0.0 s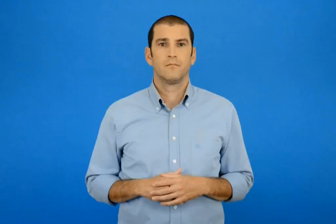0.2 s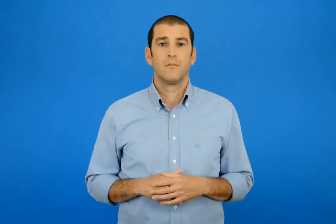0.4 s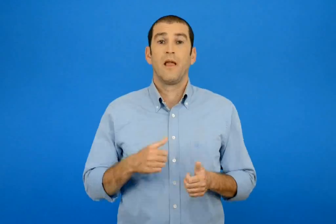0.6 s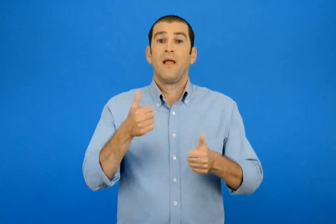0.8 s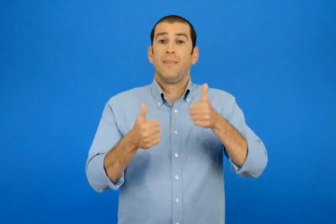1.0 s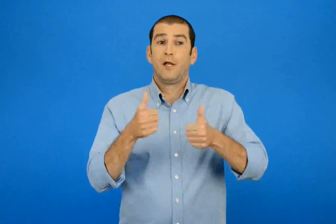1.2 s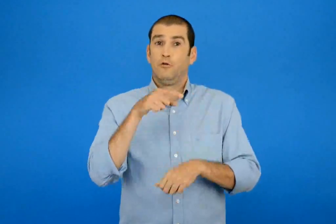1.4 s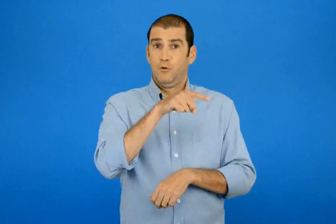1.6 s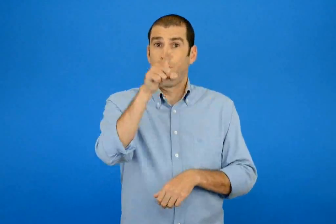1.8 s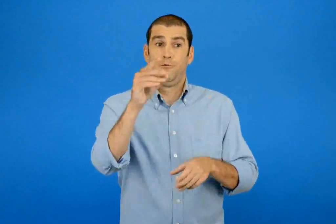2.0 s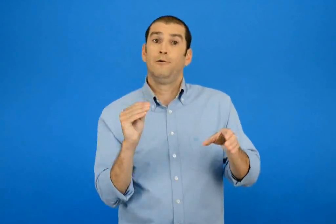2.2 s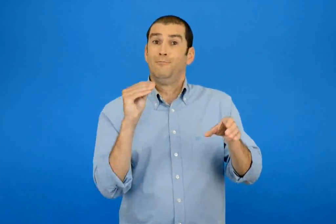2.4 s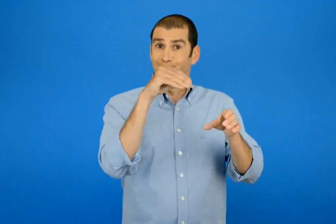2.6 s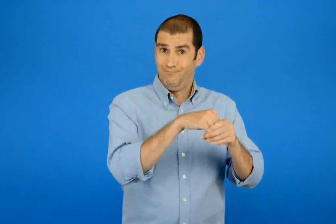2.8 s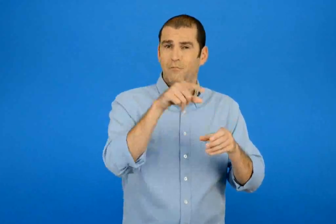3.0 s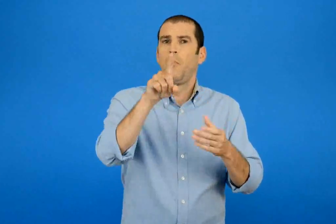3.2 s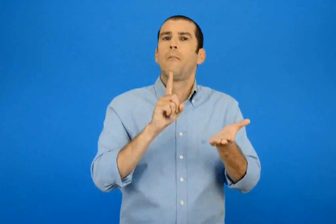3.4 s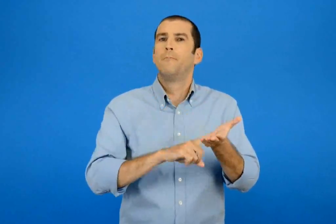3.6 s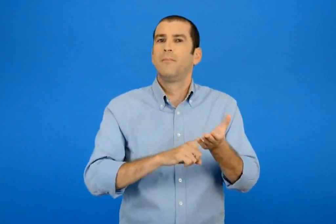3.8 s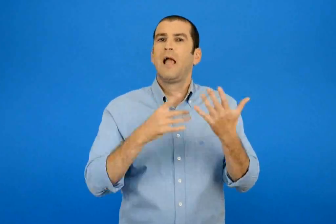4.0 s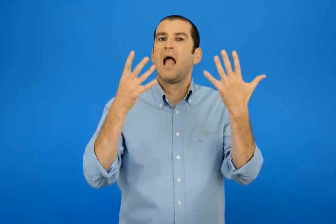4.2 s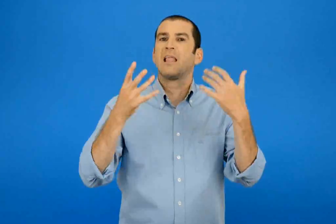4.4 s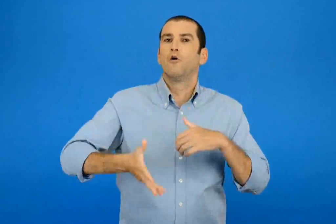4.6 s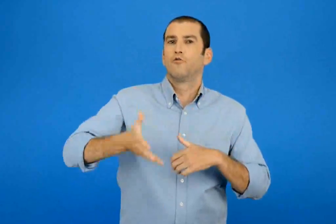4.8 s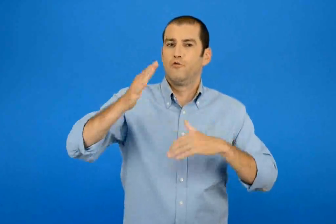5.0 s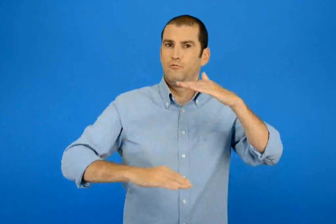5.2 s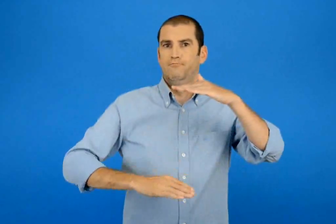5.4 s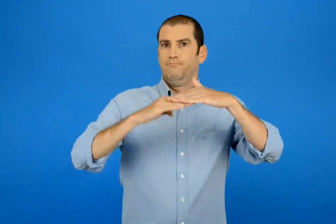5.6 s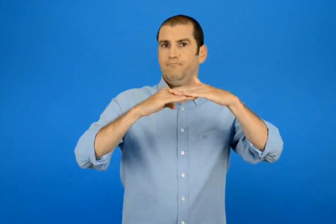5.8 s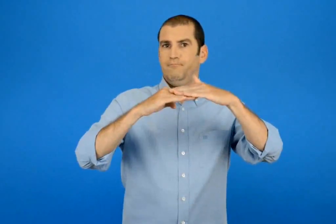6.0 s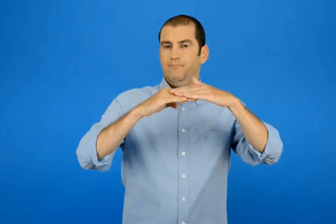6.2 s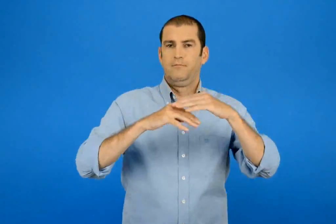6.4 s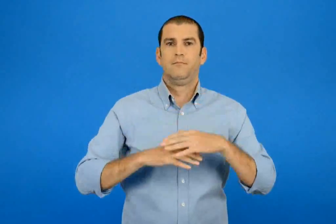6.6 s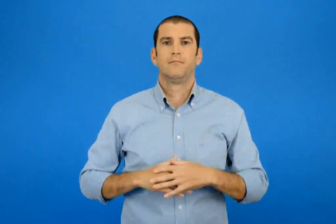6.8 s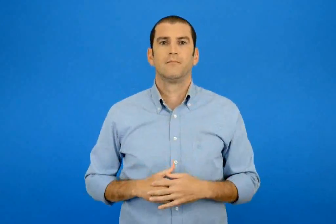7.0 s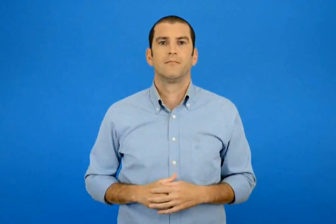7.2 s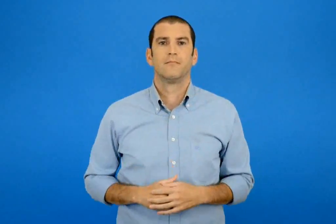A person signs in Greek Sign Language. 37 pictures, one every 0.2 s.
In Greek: για να πάρετε μέρος στον διαγωνισμό πρέπει να είστε μέχρι εννιά χρονών
